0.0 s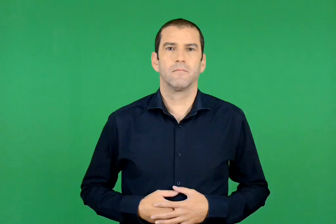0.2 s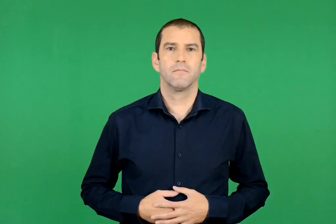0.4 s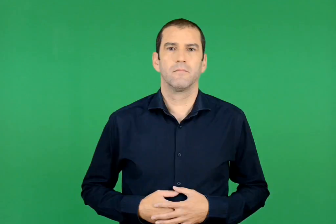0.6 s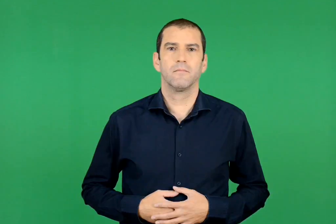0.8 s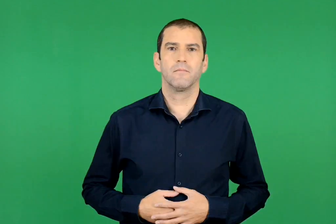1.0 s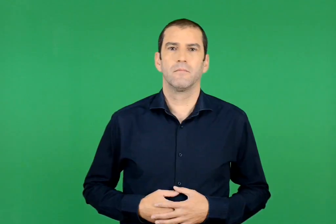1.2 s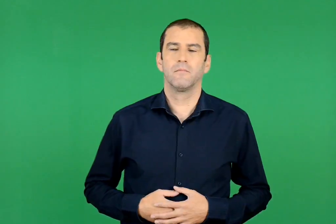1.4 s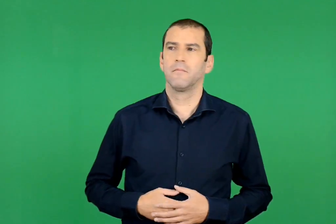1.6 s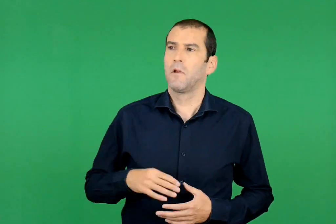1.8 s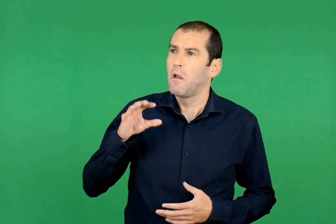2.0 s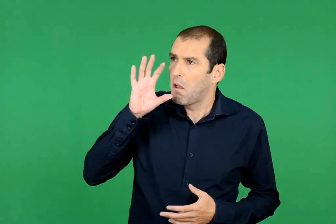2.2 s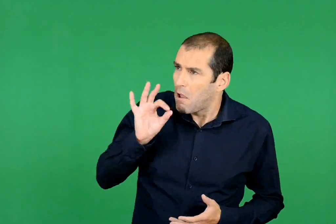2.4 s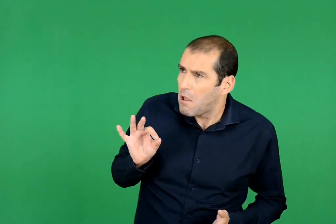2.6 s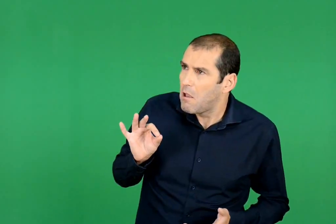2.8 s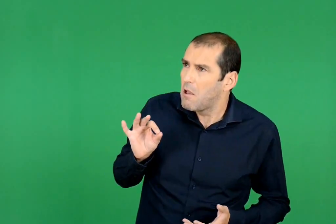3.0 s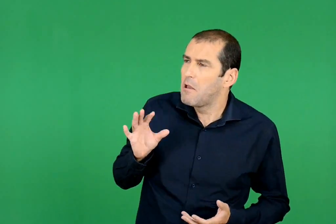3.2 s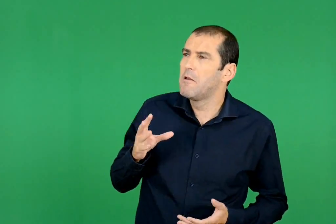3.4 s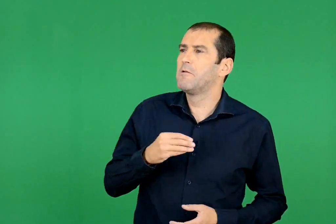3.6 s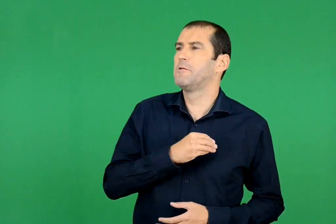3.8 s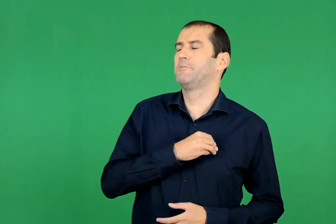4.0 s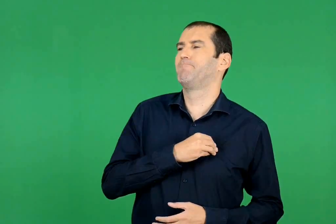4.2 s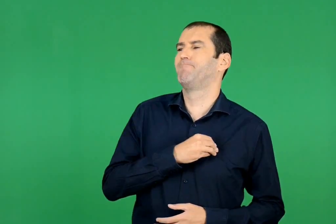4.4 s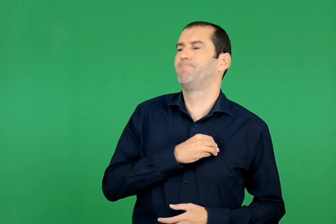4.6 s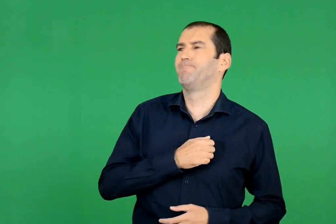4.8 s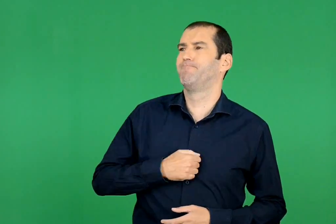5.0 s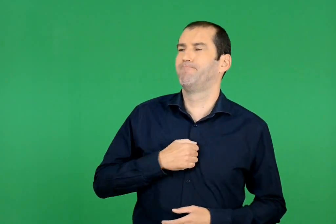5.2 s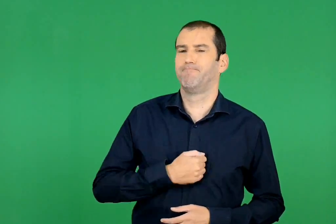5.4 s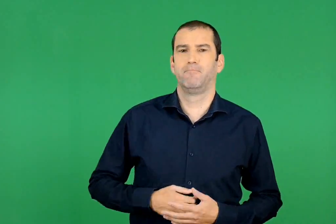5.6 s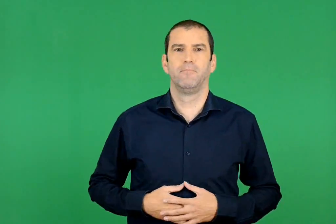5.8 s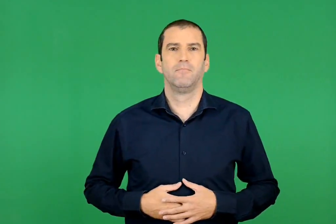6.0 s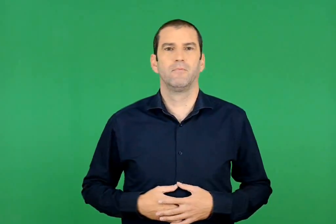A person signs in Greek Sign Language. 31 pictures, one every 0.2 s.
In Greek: αλήθεια ; τι κρίμα
